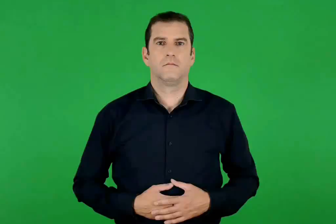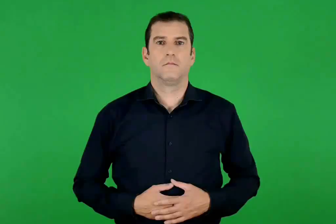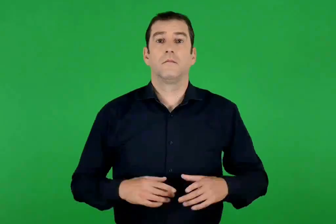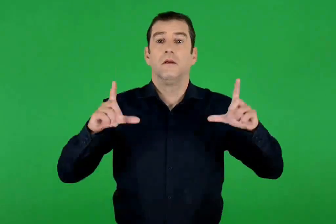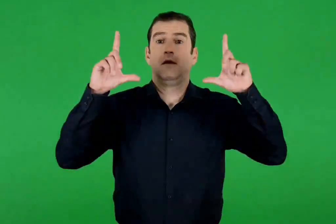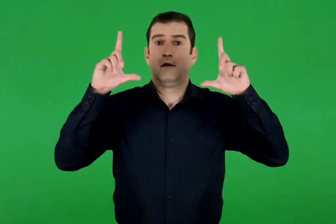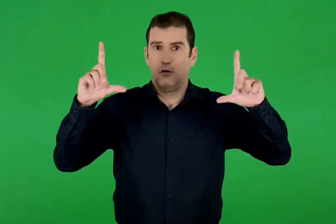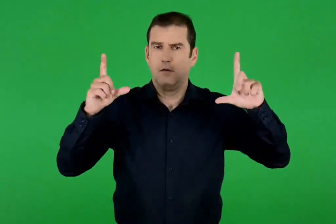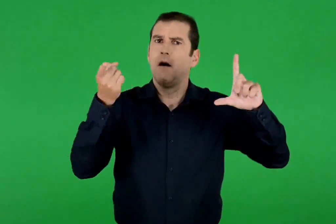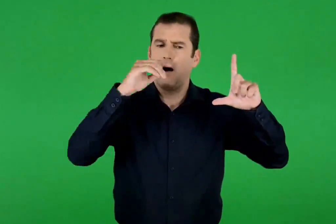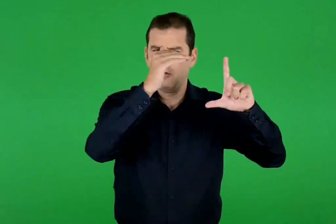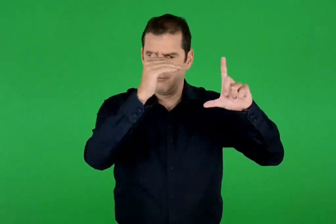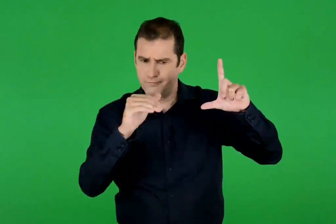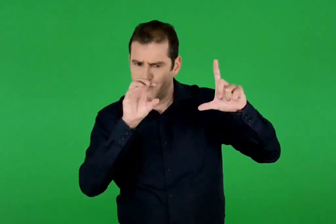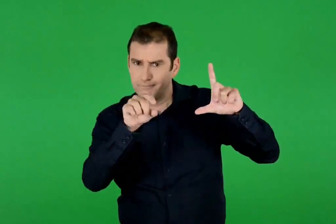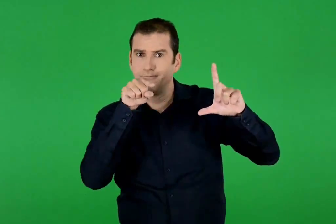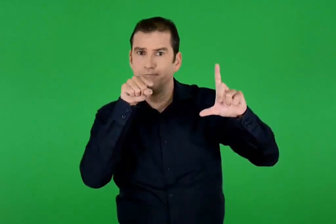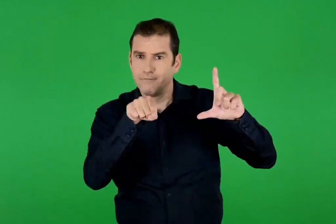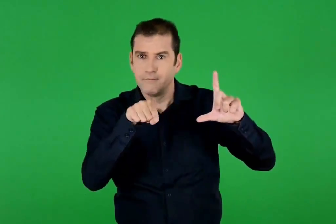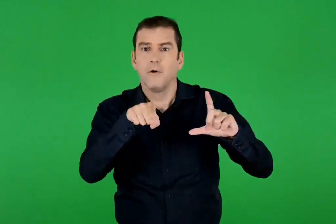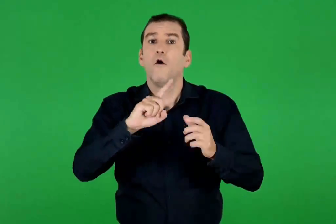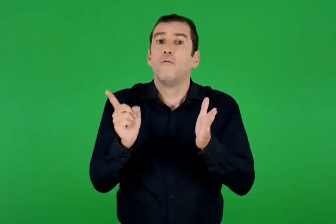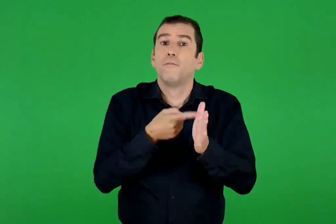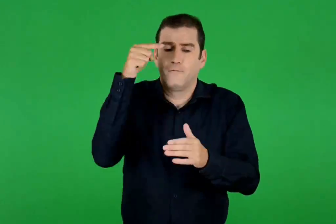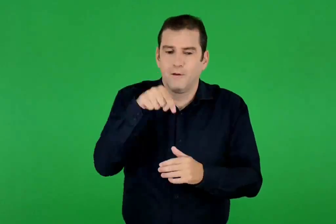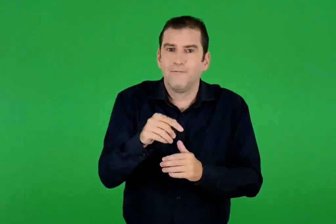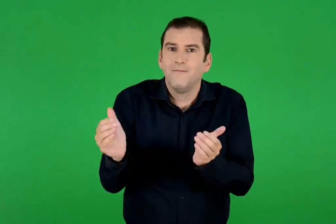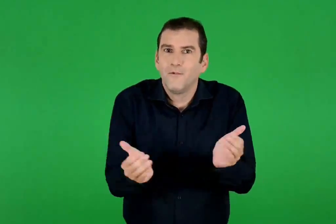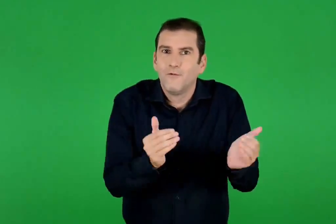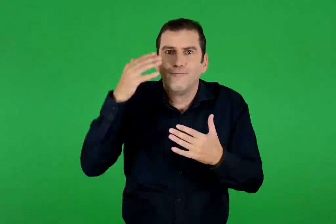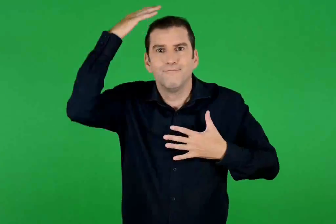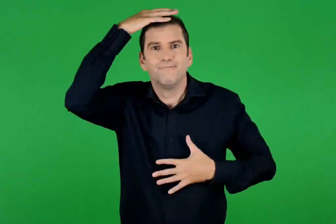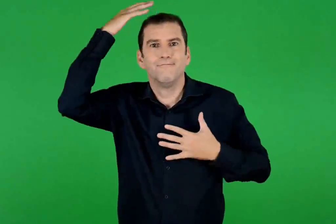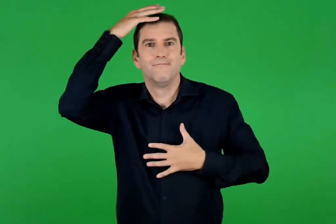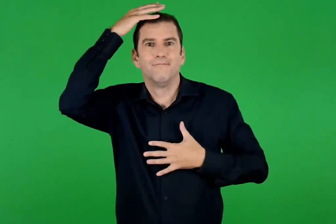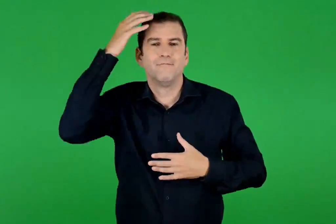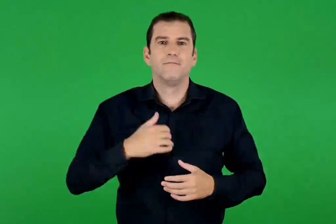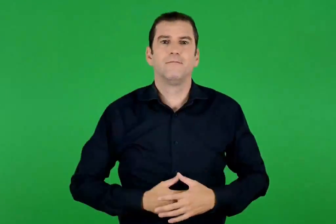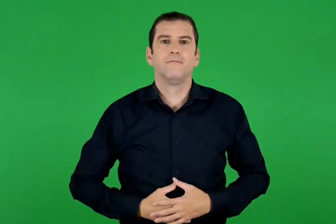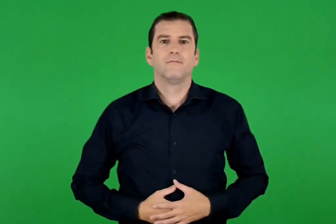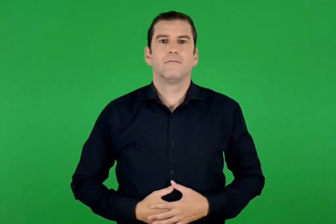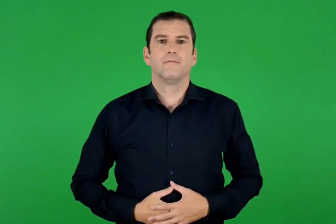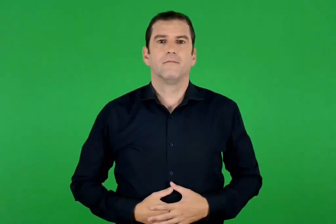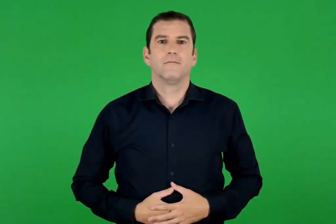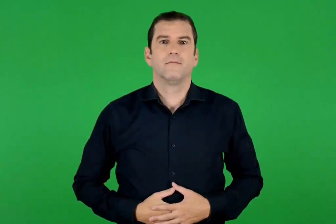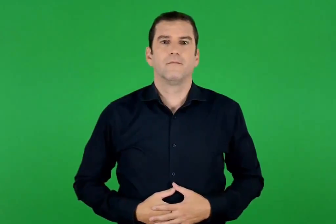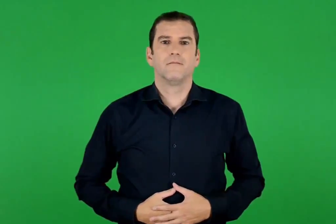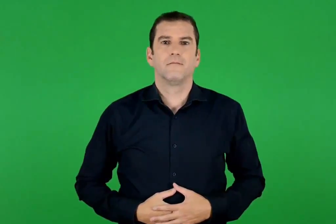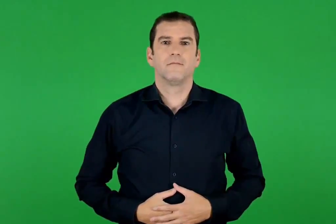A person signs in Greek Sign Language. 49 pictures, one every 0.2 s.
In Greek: στο άλλο κάτω άκρο της εικόνας , εικονίζεται το πρώτο λουτρό του βρέφους
